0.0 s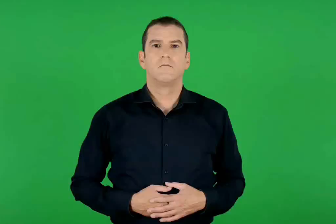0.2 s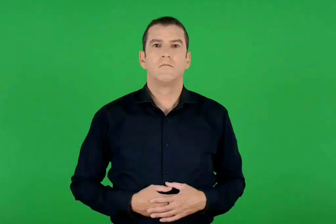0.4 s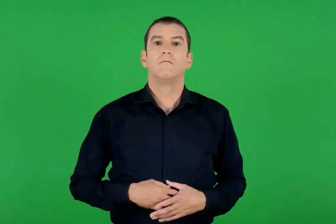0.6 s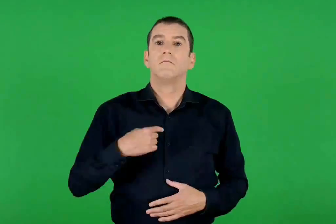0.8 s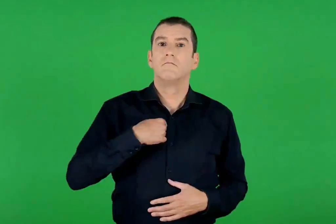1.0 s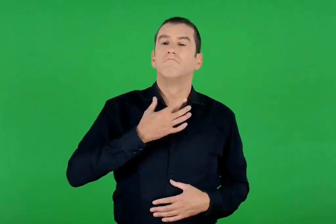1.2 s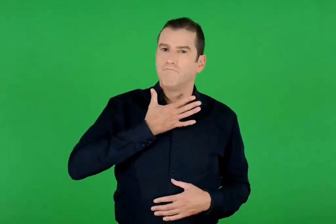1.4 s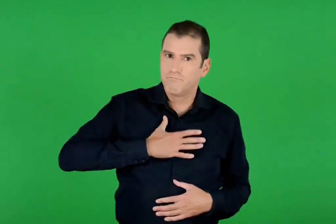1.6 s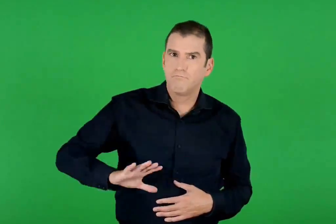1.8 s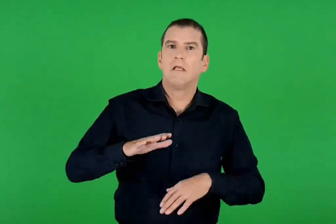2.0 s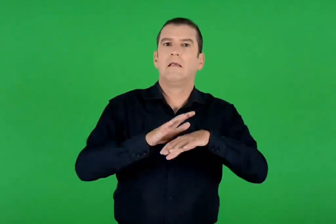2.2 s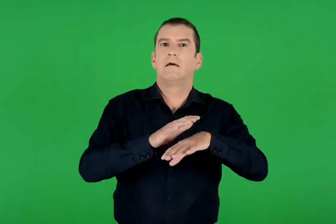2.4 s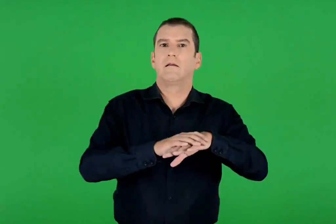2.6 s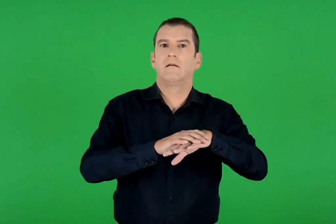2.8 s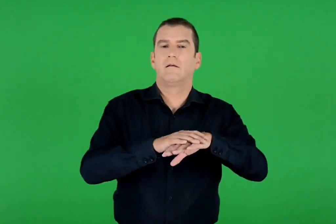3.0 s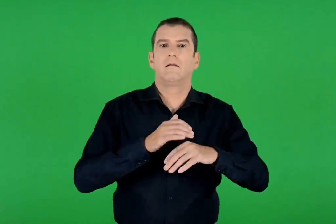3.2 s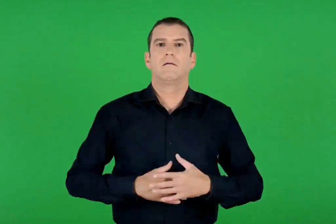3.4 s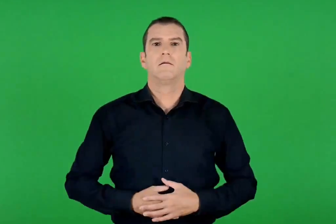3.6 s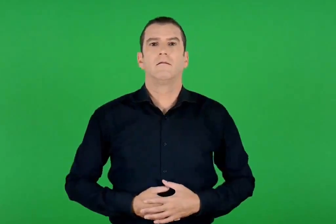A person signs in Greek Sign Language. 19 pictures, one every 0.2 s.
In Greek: χέρι ζητώ
